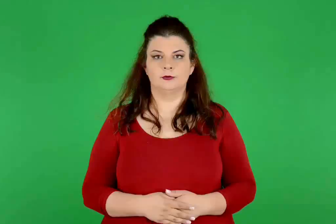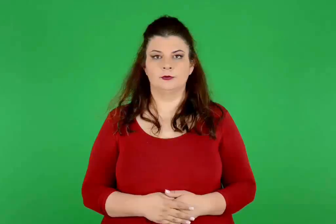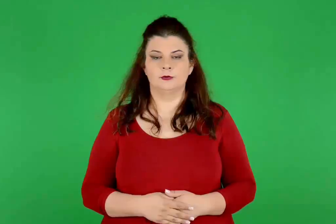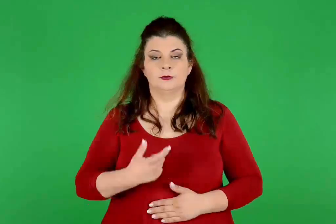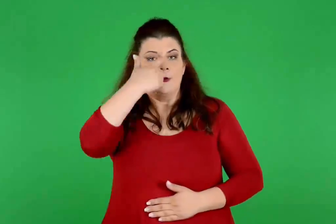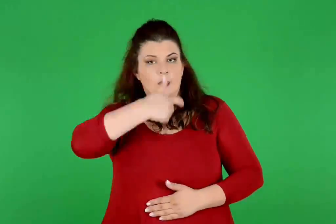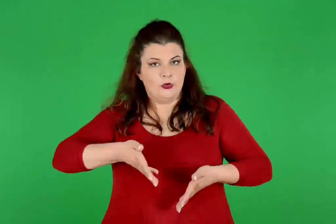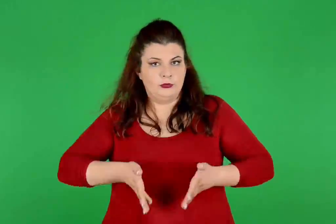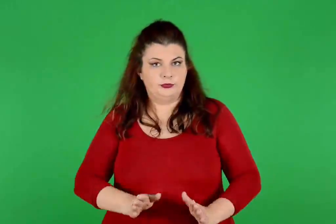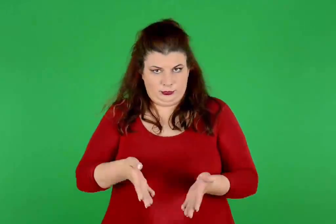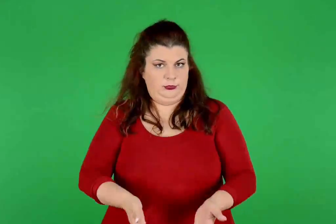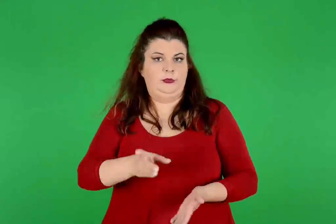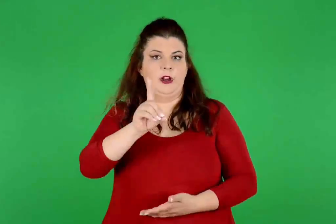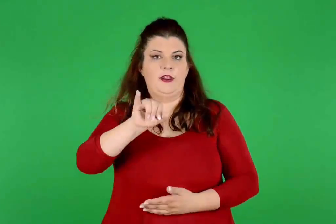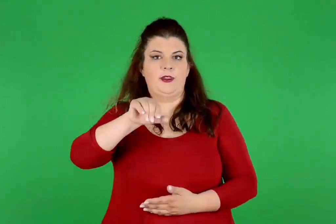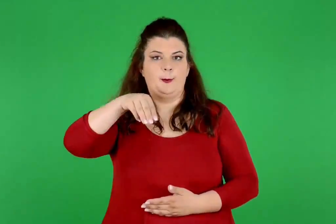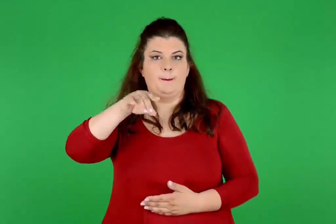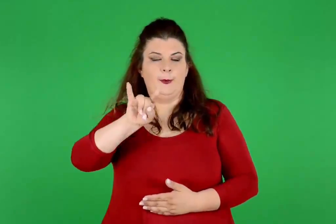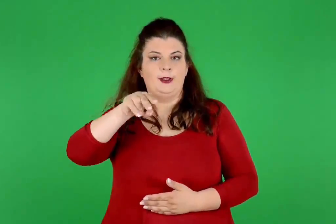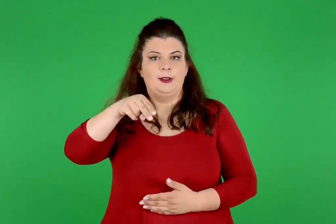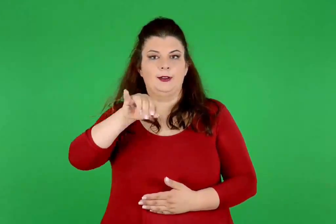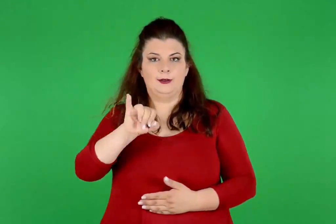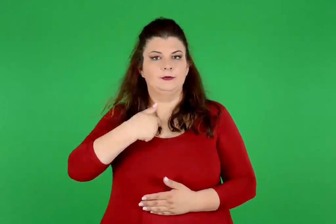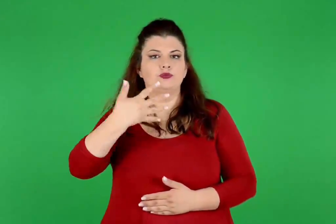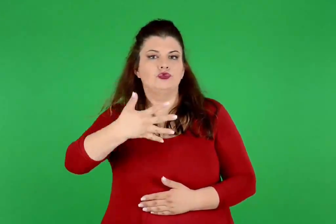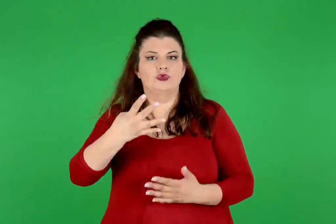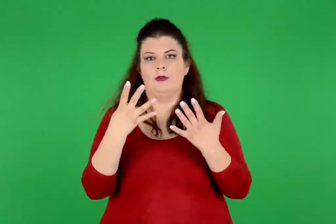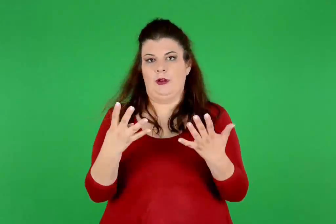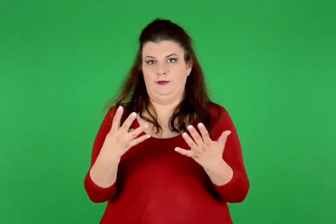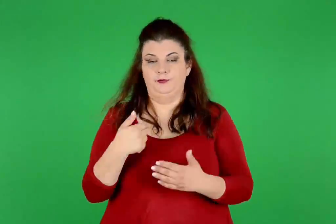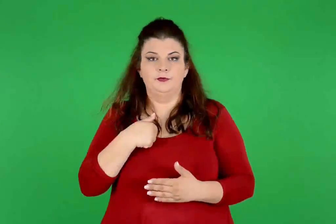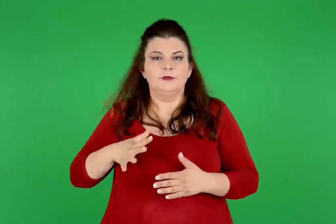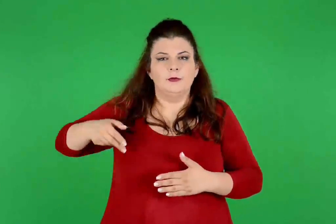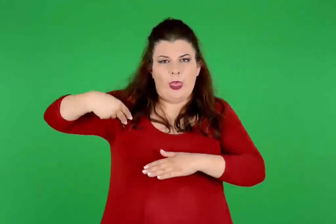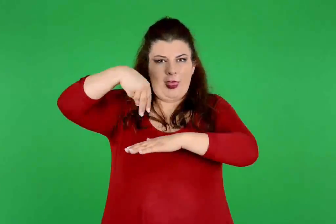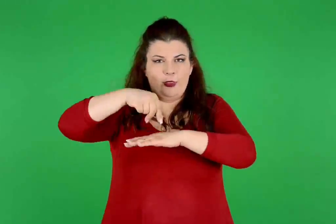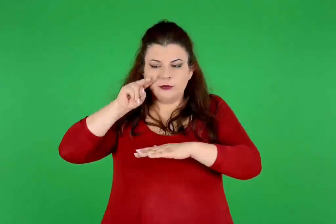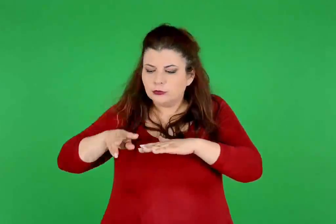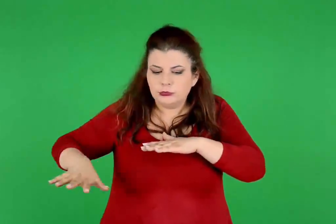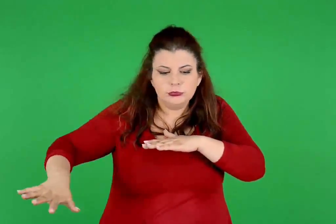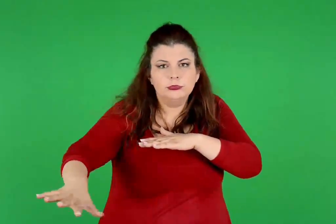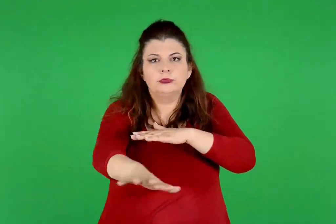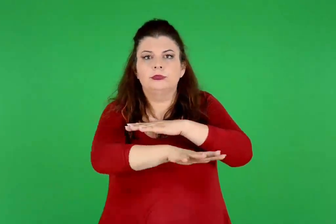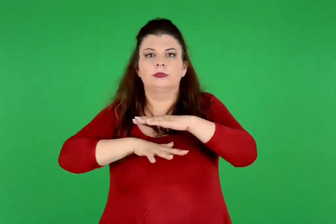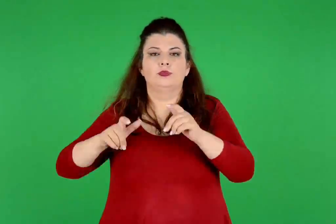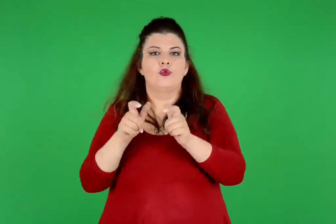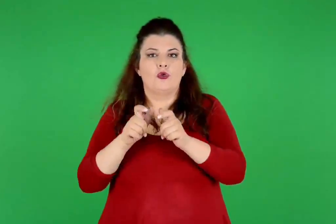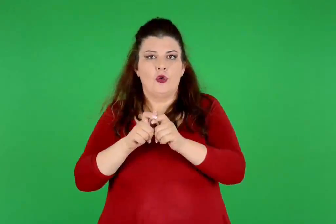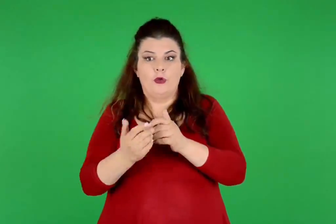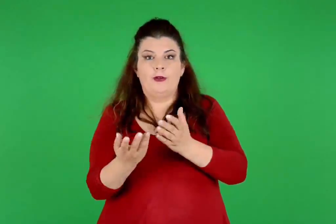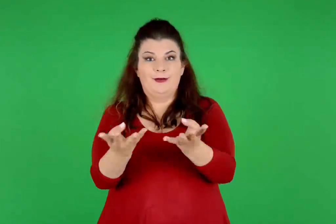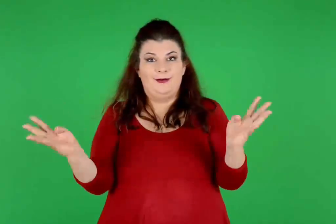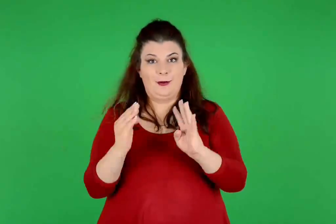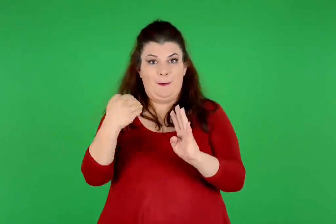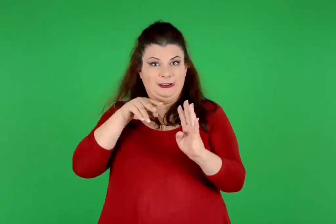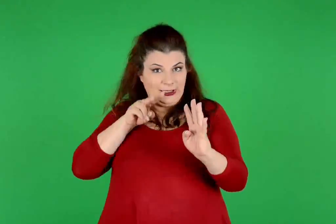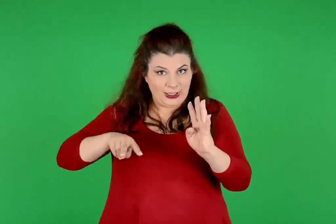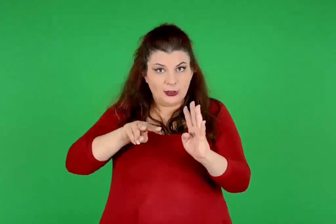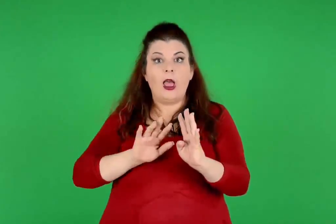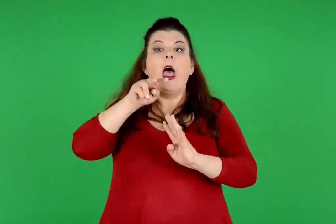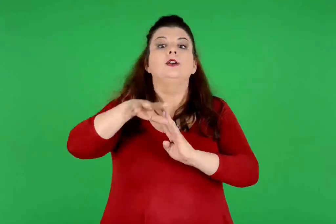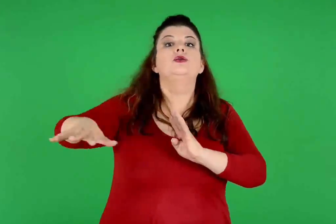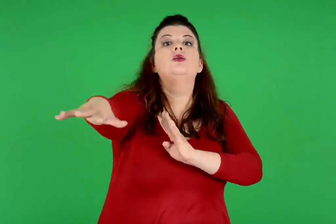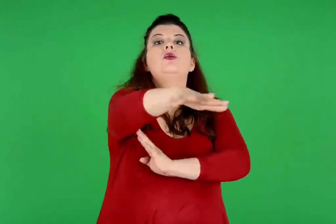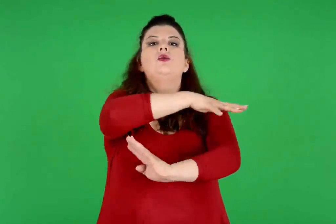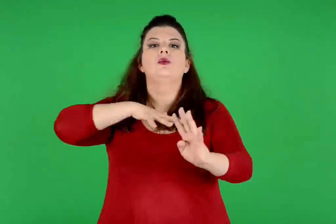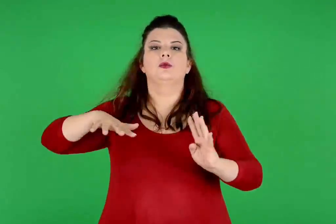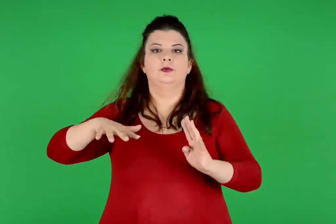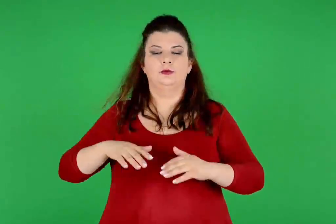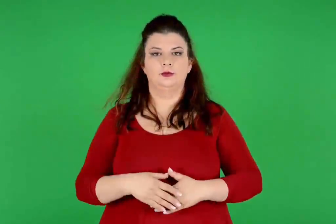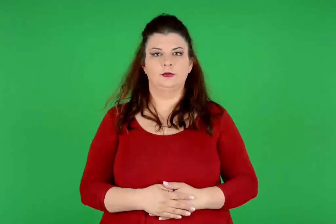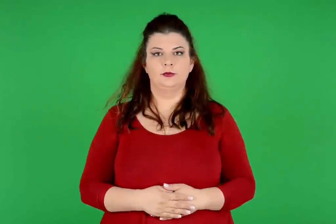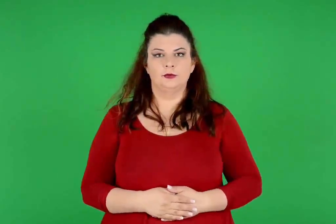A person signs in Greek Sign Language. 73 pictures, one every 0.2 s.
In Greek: γεννήθηκα εδώ στο διμήνι και είμαι εννιά χρονών. από εδώ ψηλά βλέπω όλο το χωριό μέσα κι έξω από τα τείχη
